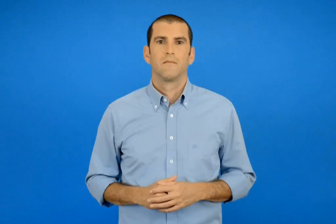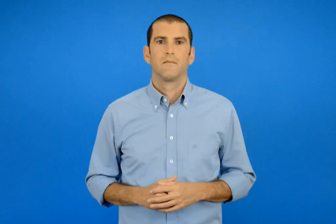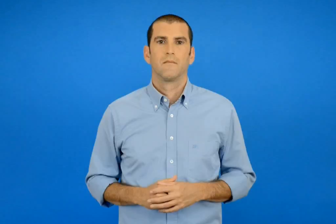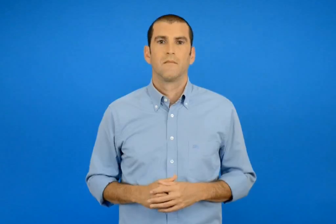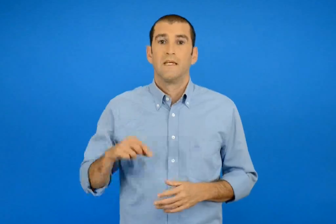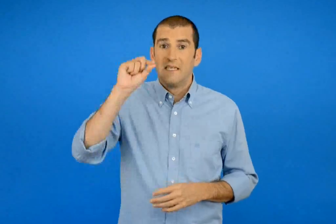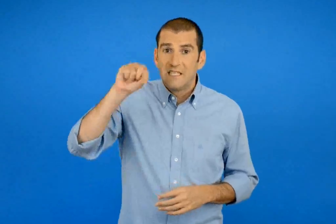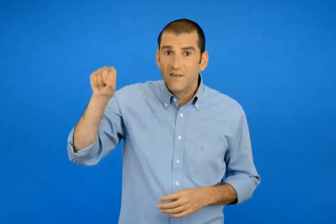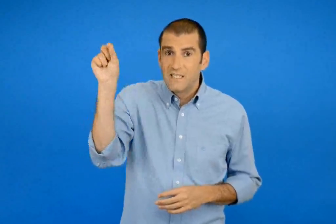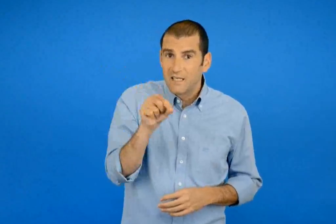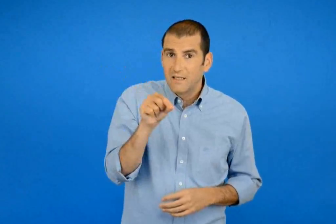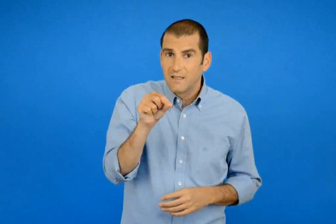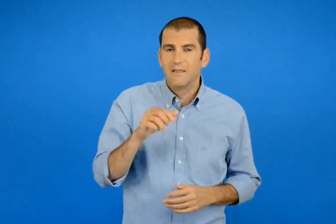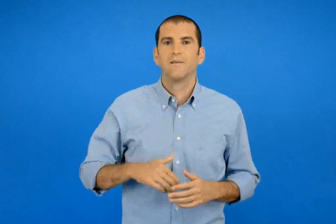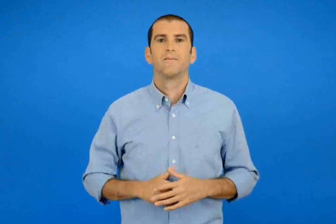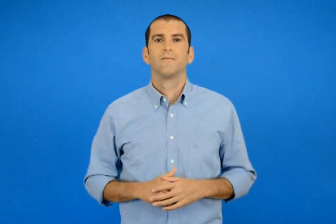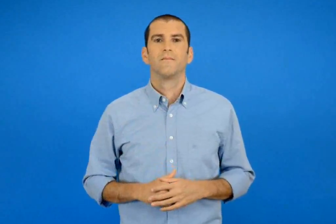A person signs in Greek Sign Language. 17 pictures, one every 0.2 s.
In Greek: σβήσε
